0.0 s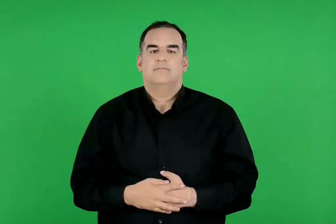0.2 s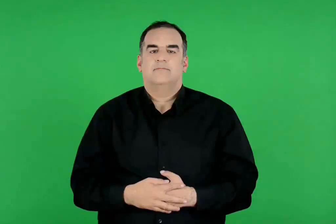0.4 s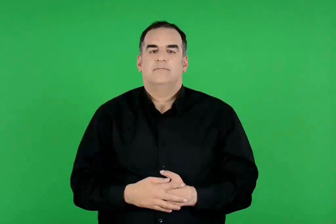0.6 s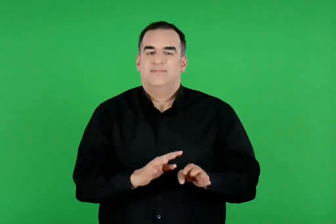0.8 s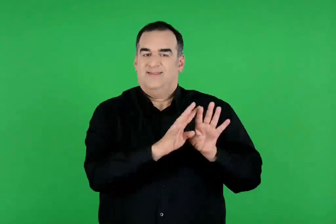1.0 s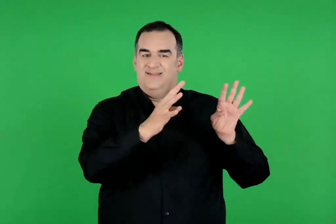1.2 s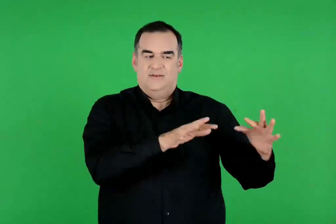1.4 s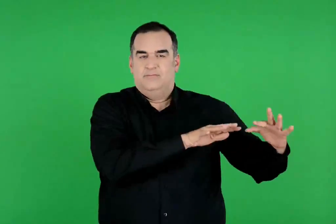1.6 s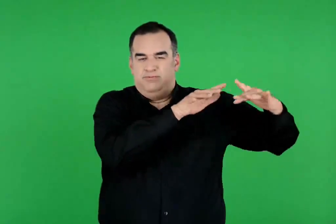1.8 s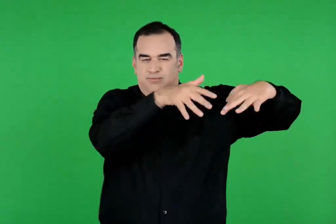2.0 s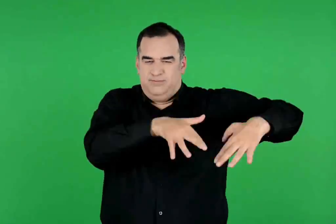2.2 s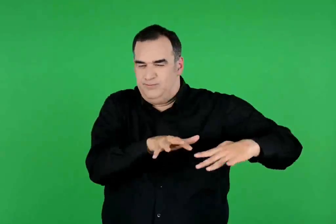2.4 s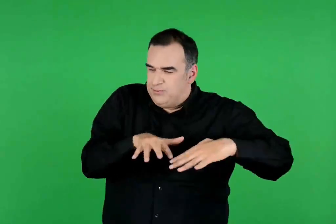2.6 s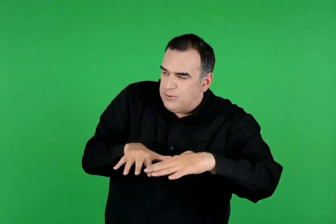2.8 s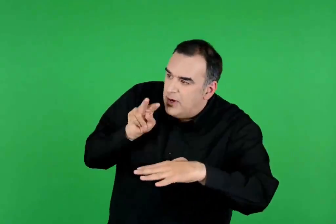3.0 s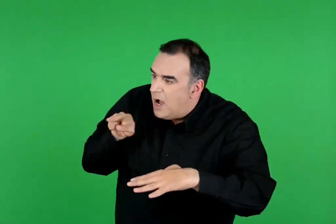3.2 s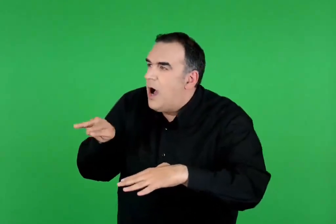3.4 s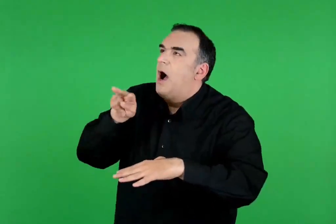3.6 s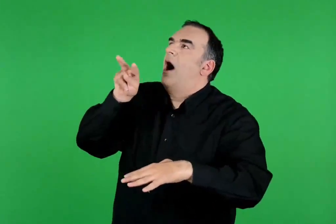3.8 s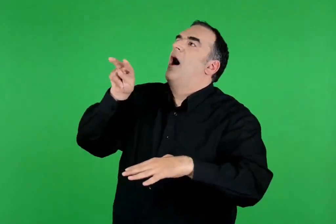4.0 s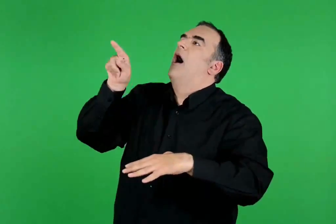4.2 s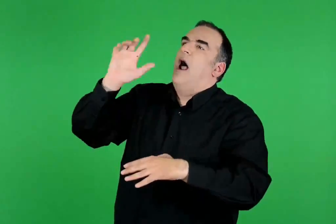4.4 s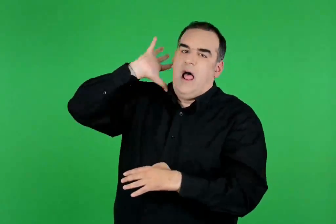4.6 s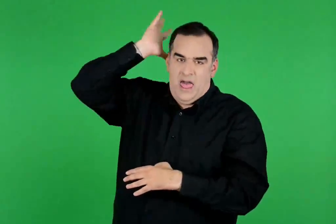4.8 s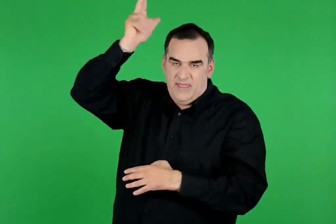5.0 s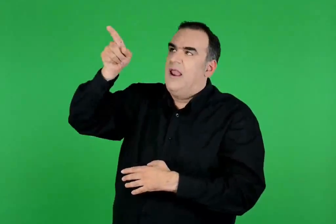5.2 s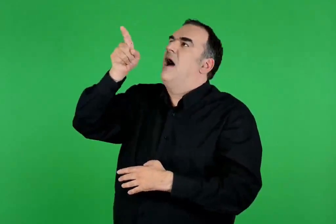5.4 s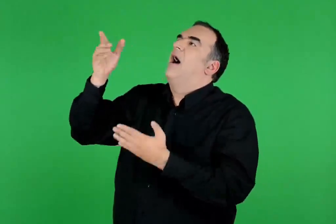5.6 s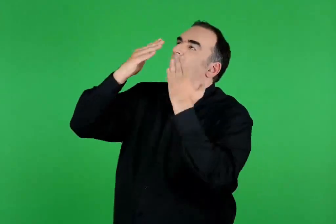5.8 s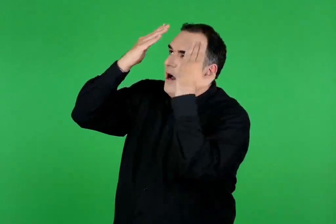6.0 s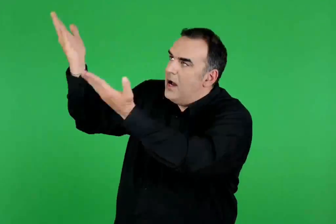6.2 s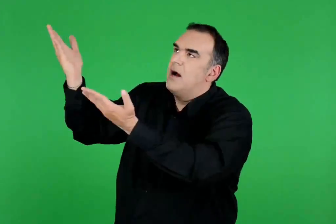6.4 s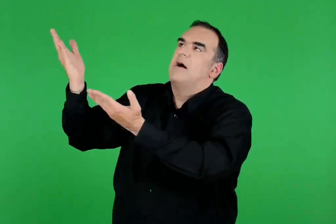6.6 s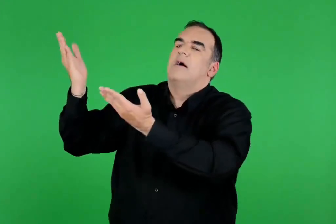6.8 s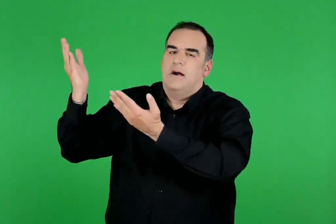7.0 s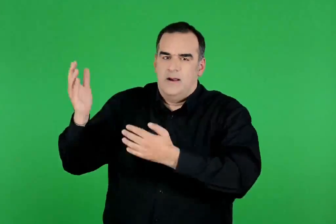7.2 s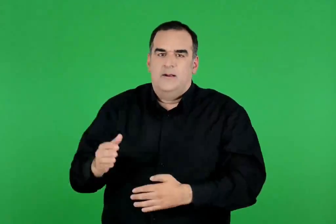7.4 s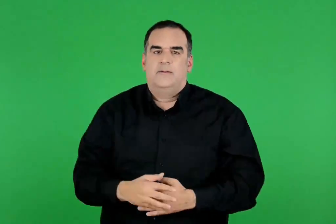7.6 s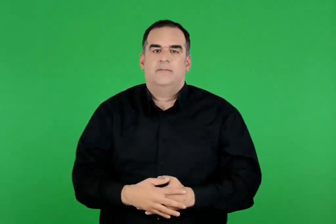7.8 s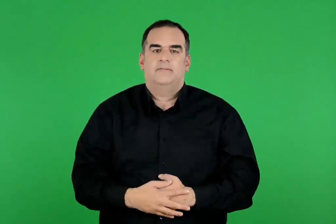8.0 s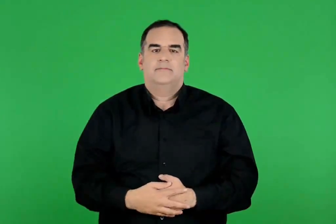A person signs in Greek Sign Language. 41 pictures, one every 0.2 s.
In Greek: βγήκαν λοιπόν από τα τείχη , το πλησίασαν και είδαν πως ήταν αφιέρωμα στην αθηνά
